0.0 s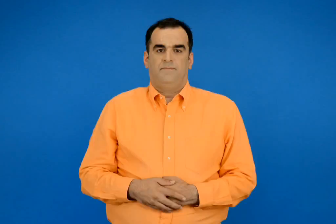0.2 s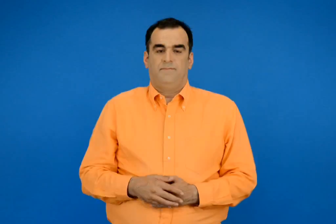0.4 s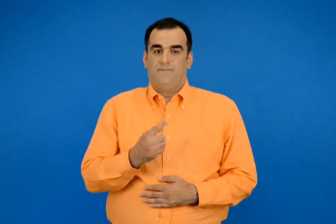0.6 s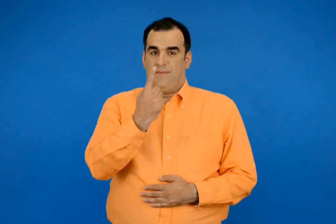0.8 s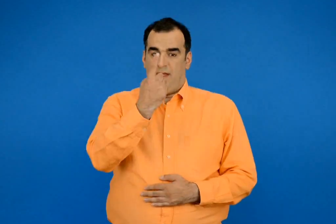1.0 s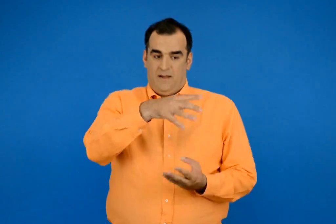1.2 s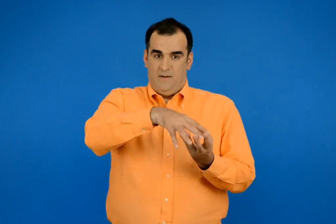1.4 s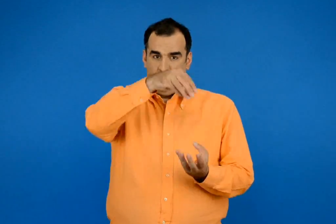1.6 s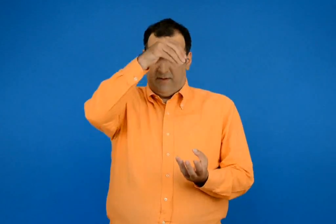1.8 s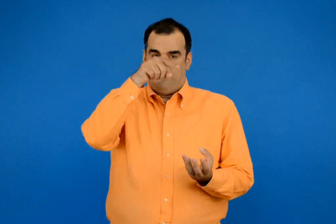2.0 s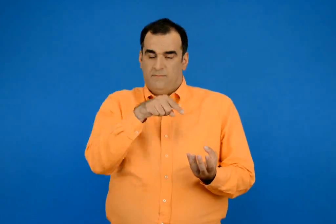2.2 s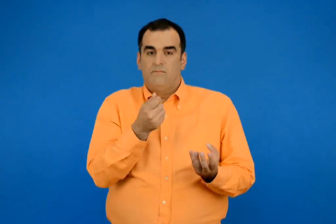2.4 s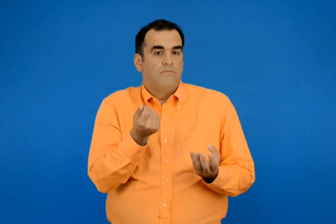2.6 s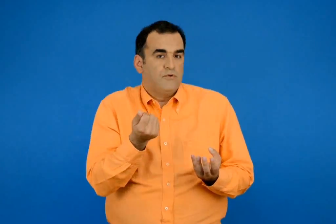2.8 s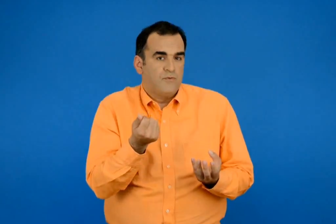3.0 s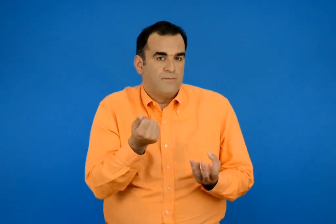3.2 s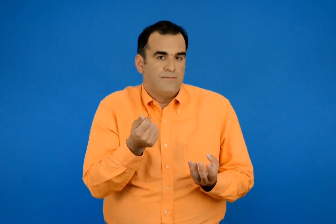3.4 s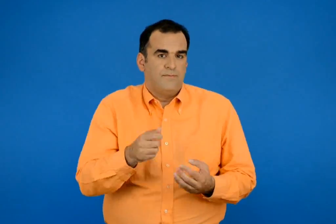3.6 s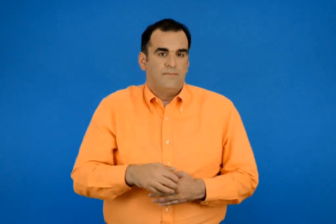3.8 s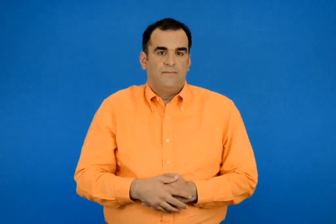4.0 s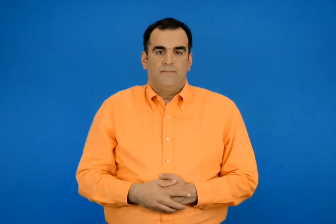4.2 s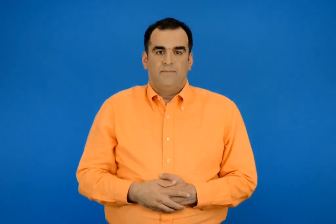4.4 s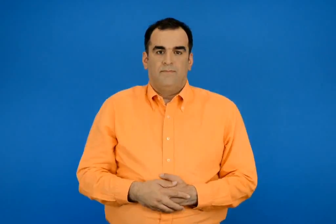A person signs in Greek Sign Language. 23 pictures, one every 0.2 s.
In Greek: ποσό κοστίζει το ένα μπουκάλι ;
